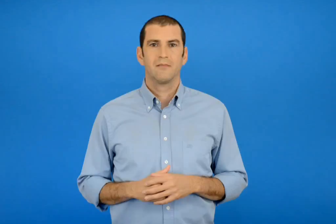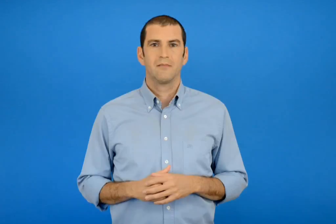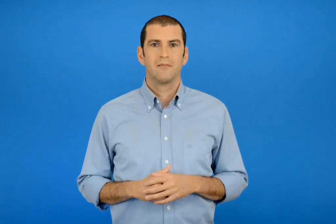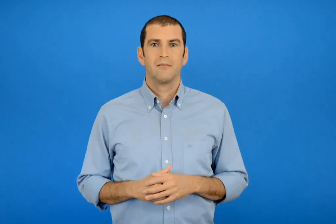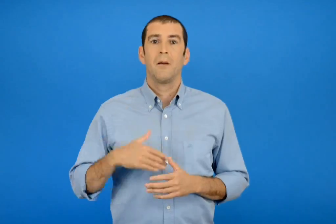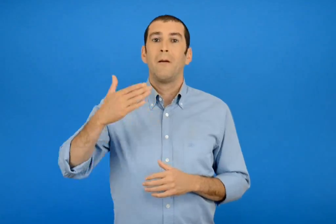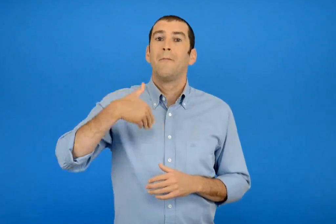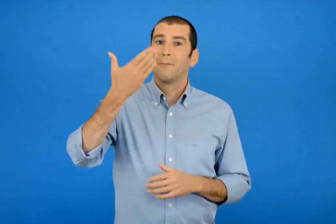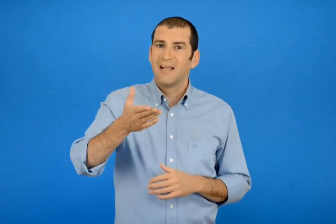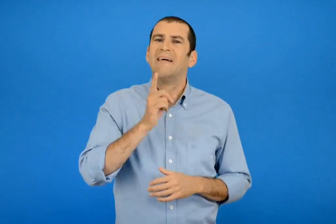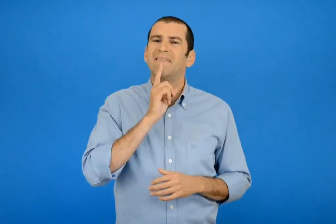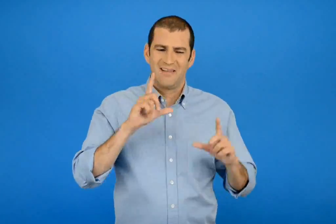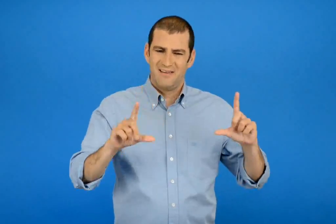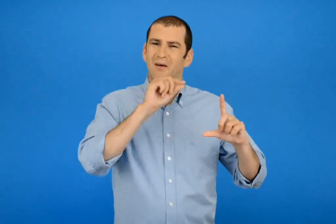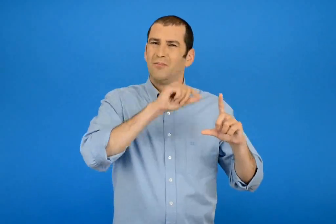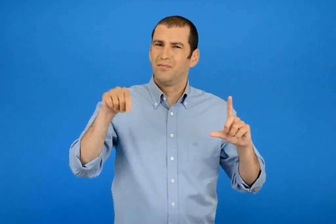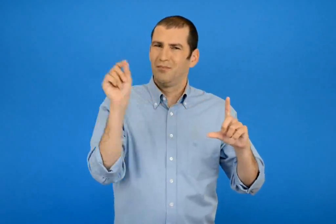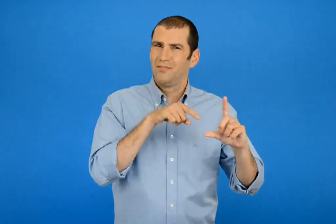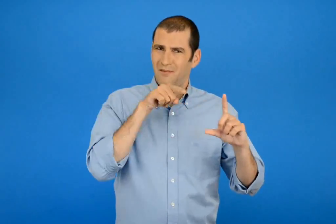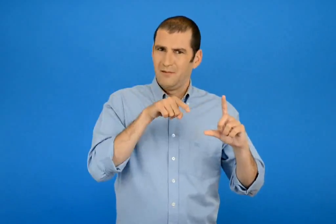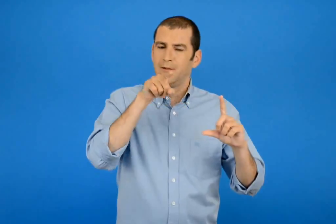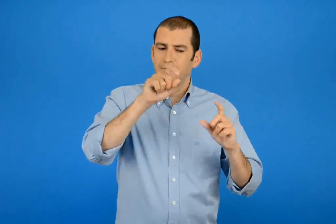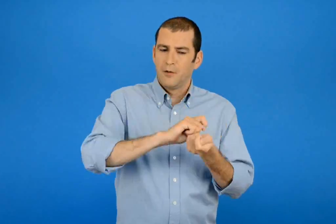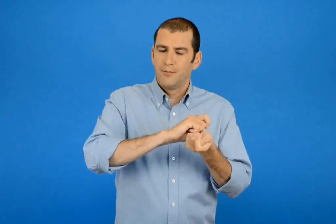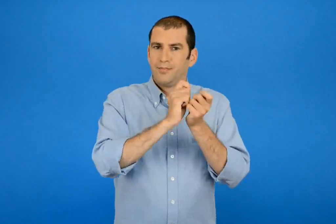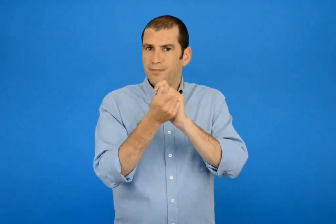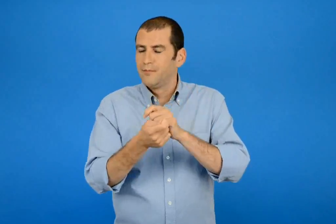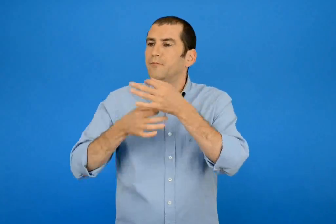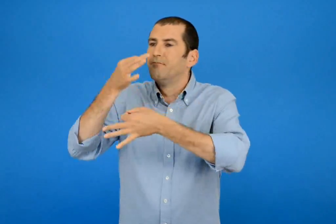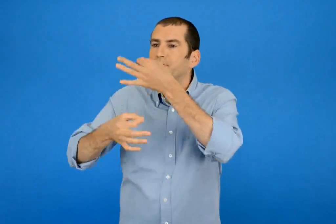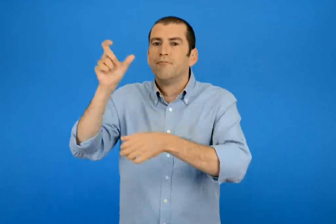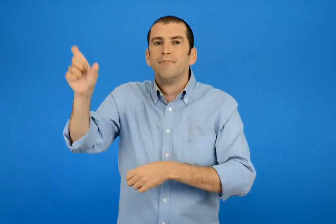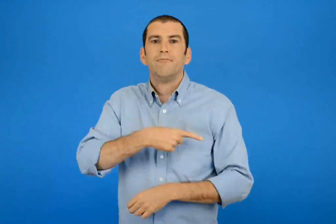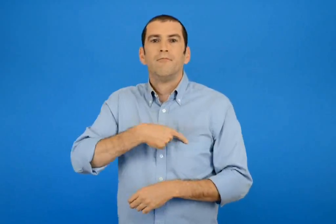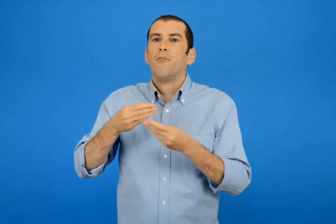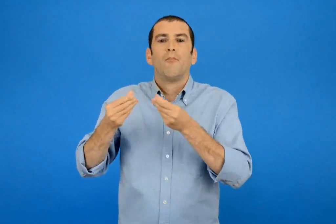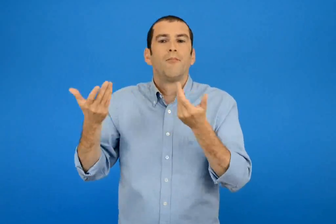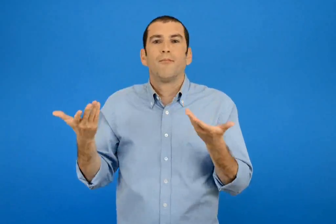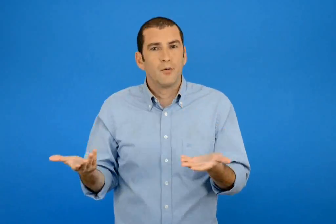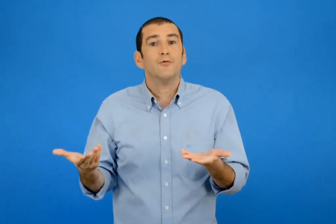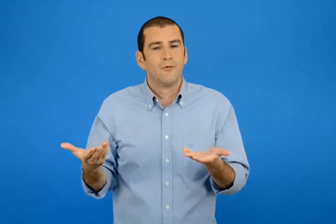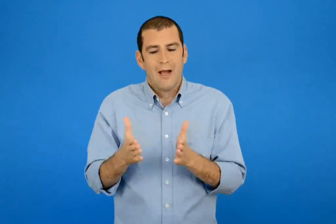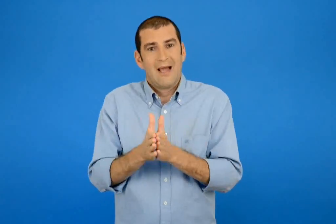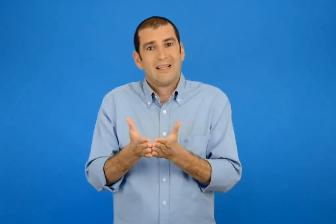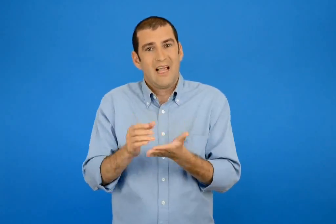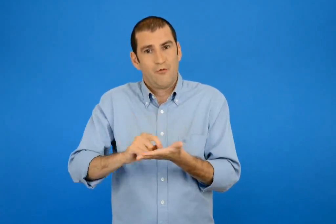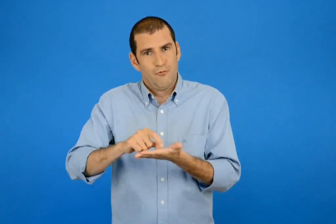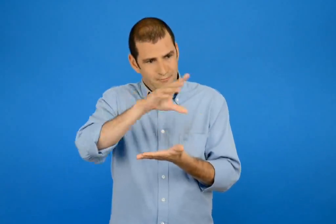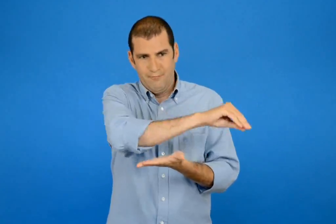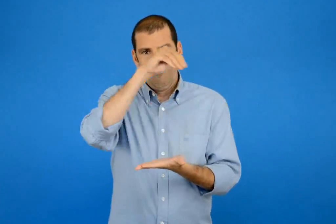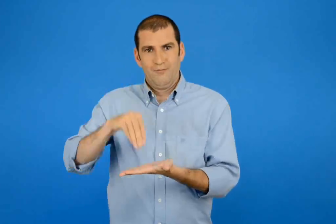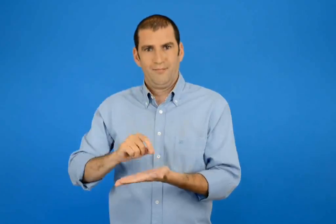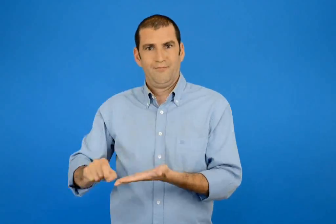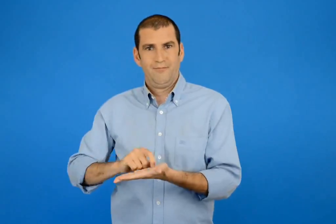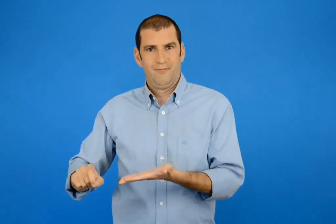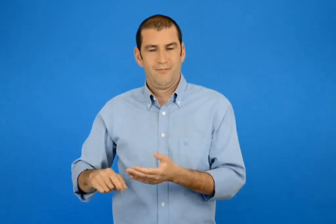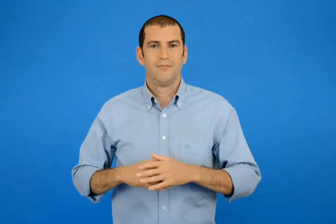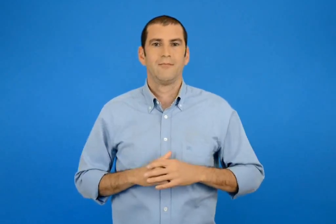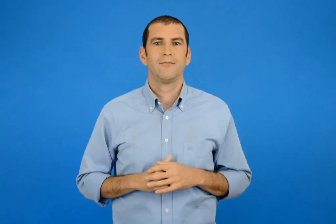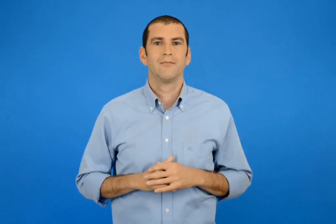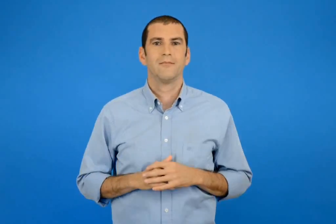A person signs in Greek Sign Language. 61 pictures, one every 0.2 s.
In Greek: μετά πες πως θα του έλεγες εσύ το ίδιο πράγμα και γράψε το στο τετράδιο σου
